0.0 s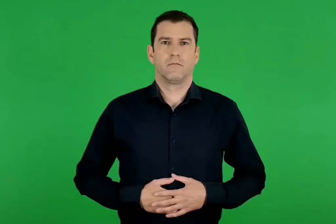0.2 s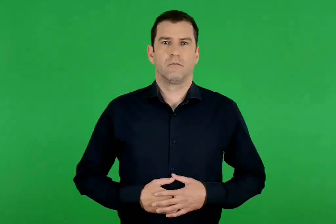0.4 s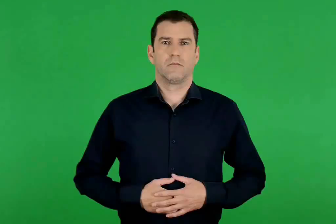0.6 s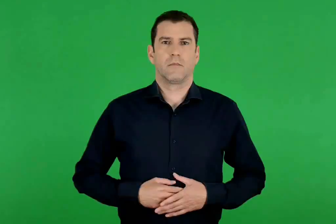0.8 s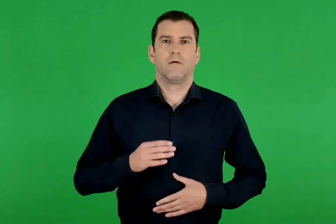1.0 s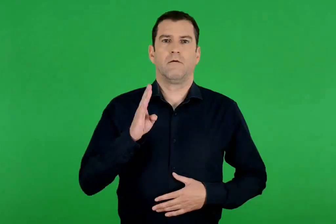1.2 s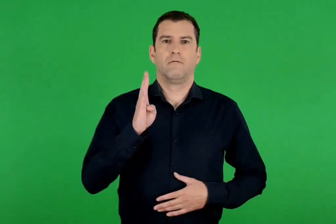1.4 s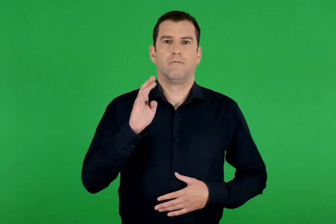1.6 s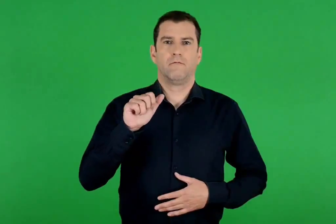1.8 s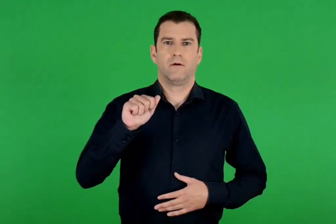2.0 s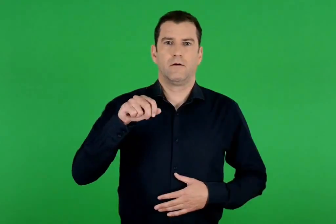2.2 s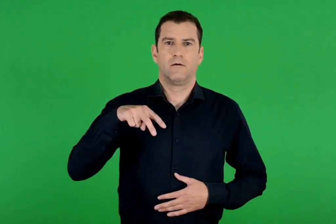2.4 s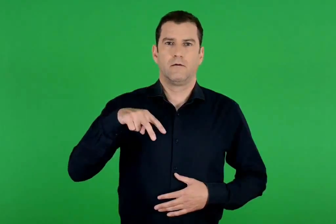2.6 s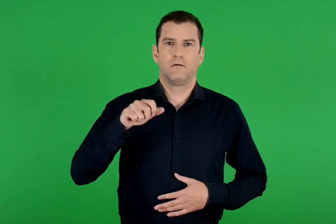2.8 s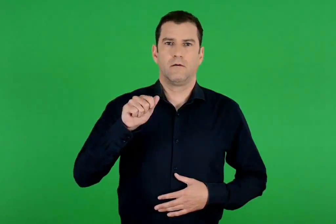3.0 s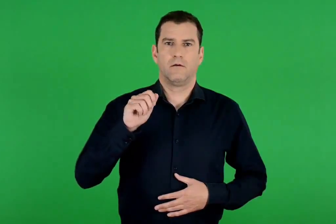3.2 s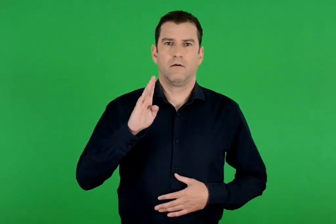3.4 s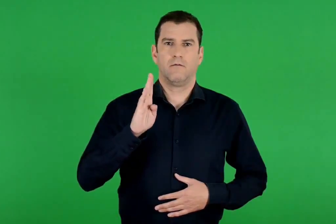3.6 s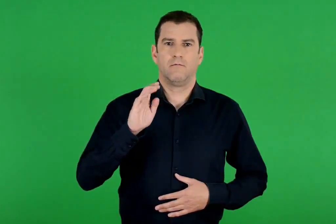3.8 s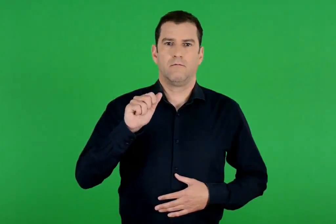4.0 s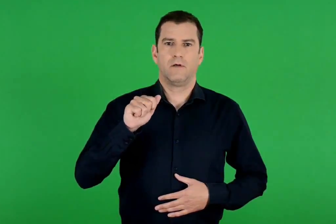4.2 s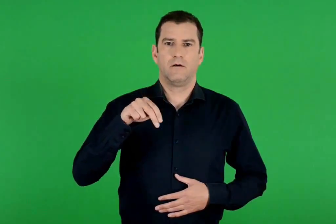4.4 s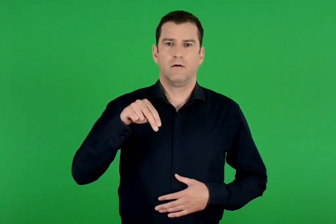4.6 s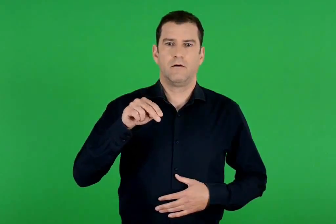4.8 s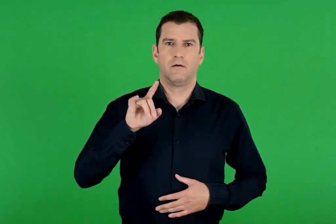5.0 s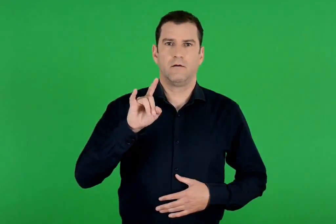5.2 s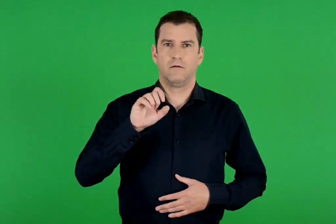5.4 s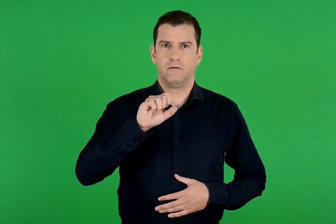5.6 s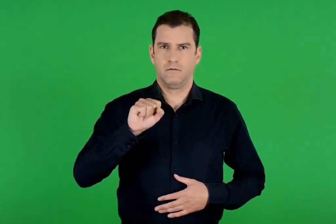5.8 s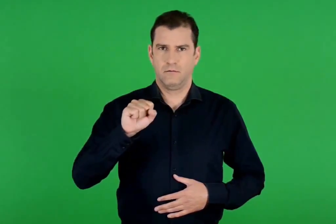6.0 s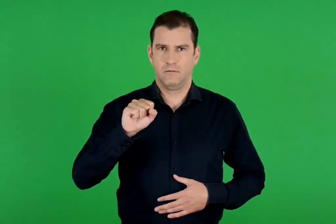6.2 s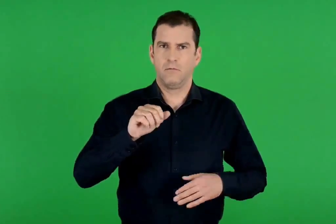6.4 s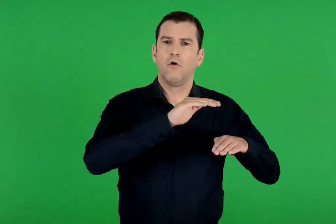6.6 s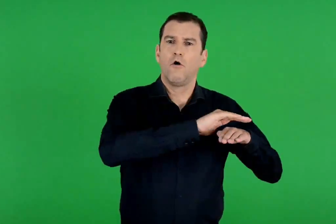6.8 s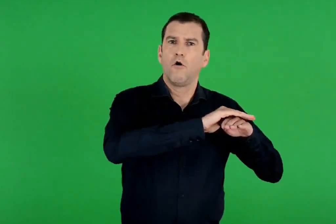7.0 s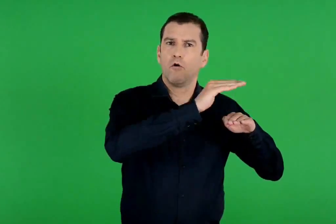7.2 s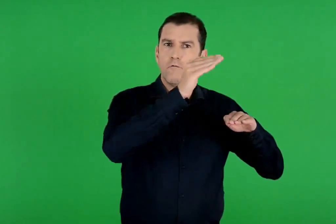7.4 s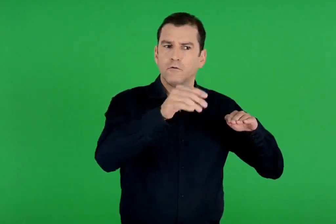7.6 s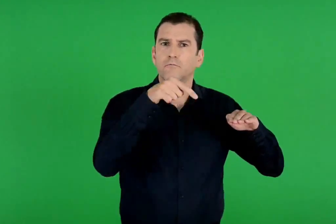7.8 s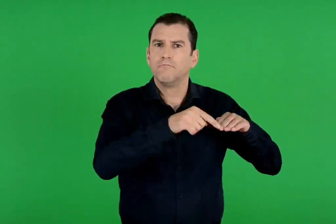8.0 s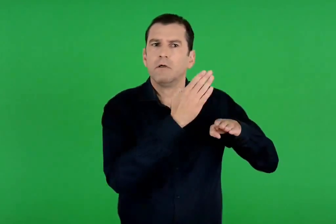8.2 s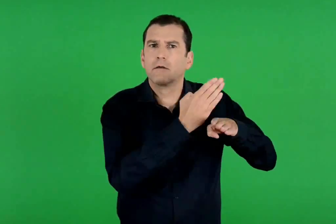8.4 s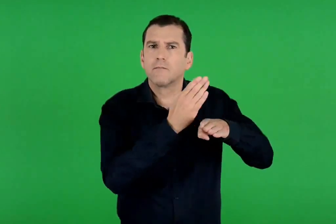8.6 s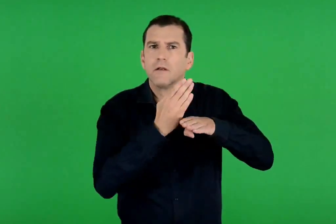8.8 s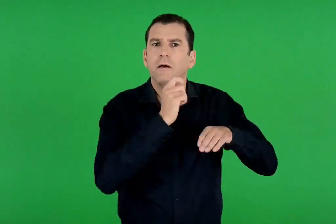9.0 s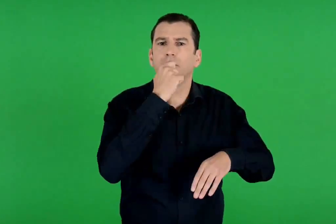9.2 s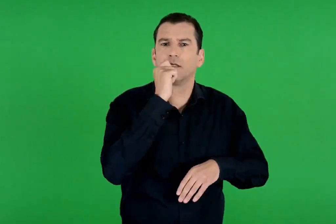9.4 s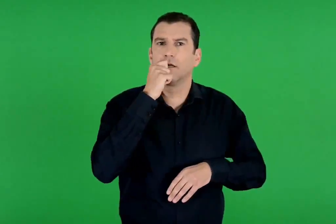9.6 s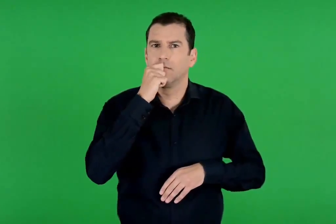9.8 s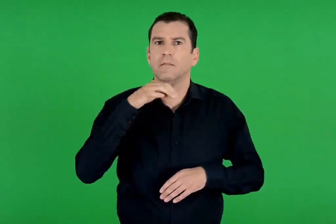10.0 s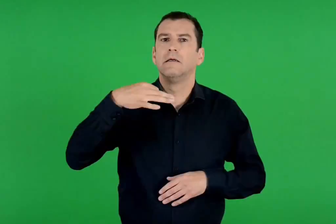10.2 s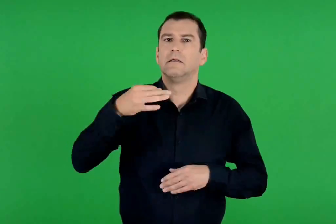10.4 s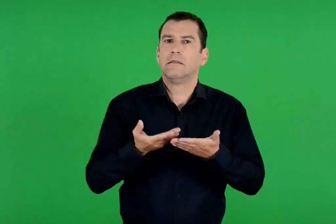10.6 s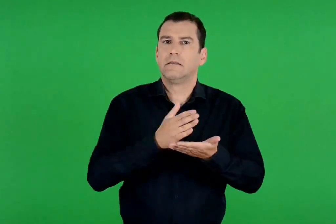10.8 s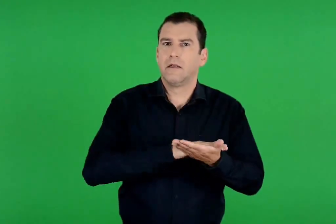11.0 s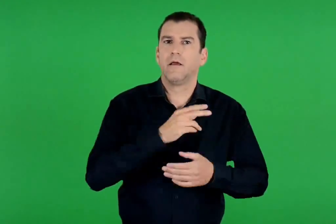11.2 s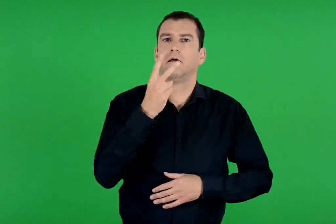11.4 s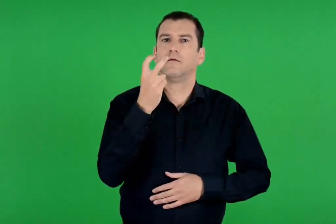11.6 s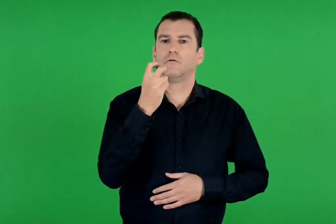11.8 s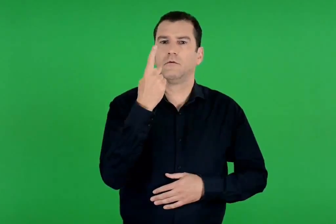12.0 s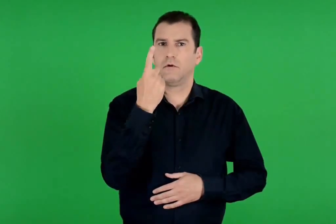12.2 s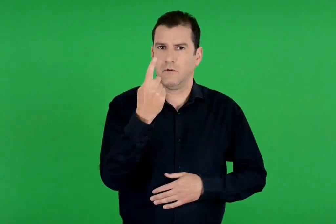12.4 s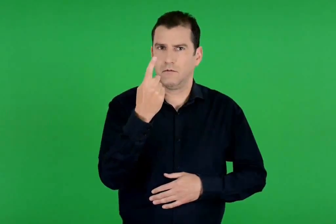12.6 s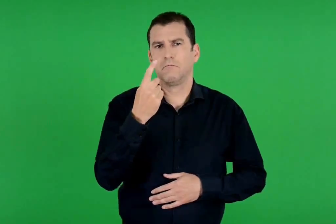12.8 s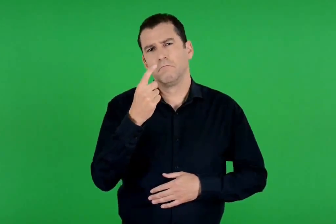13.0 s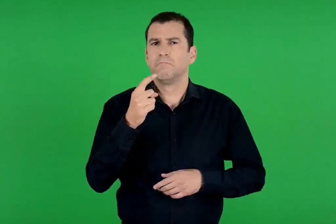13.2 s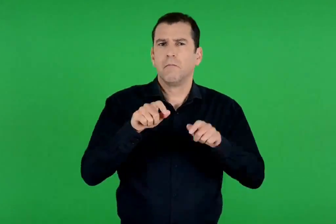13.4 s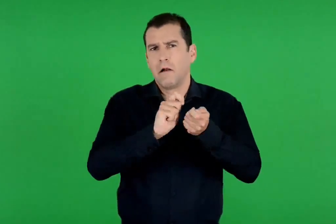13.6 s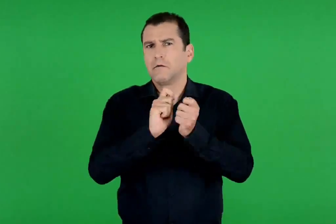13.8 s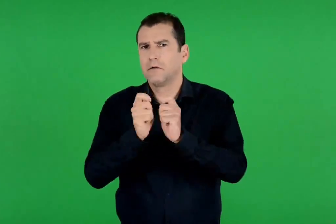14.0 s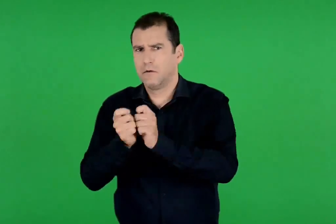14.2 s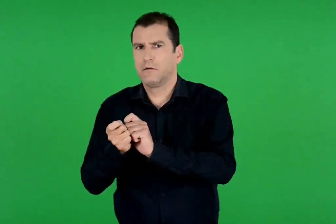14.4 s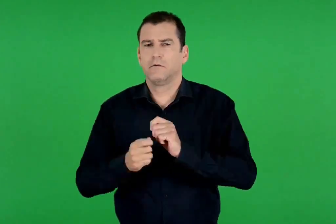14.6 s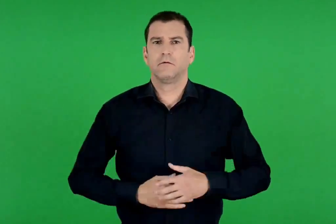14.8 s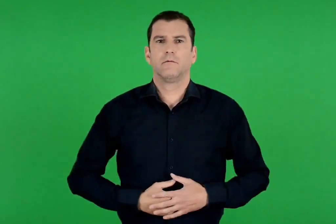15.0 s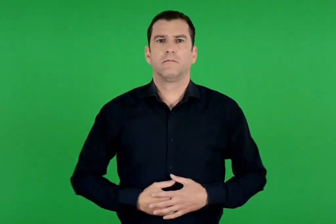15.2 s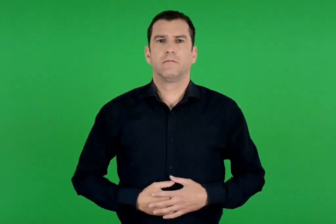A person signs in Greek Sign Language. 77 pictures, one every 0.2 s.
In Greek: π. βαλαβάνης , ο λόφος με τα κρυμμένα μυστικά , σελ. 21 με αλλαγές
